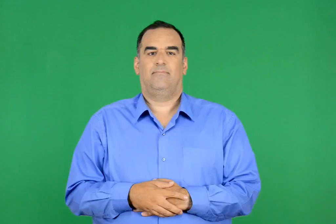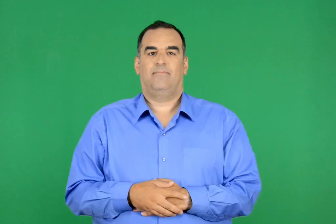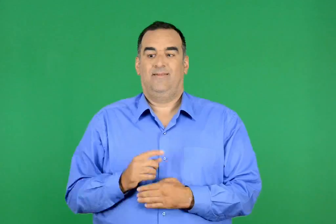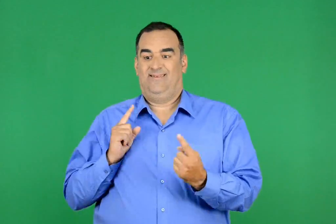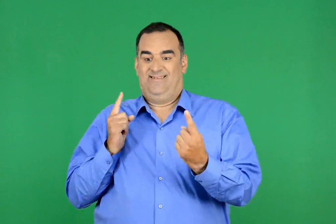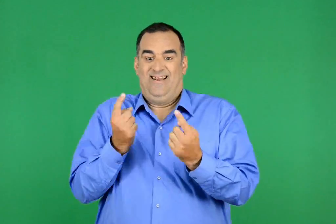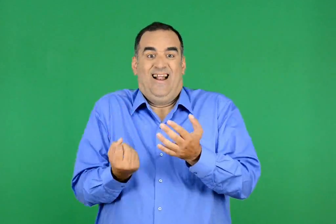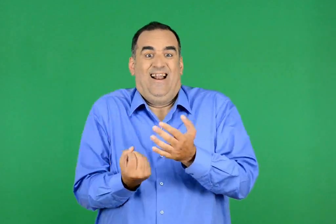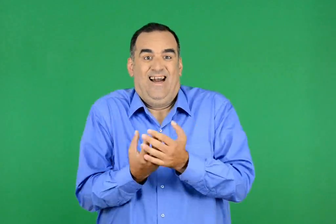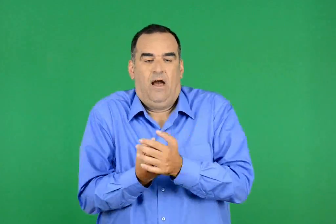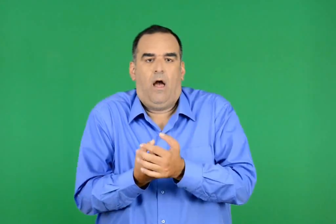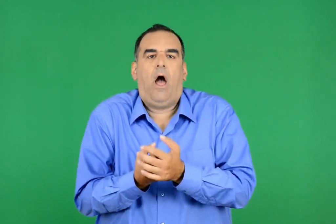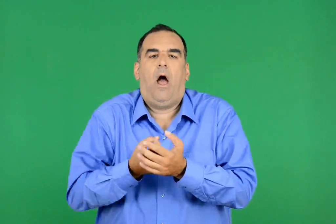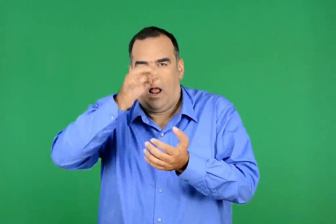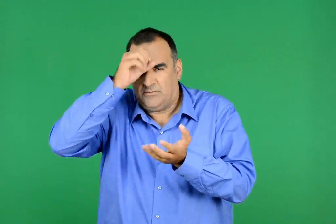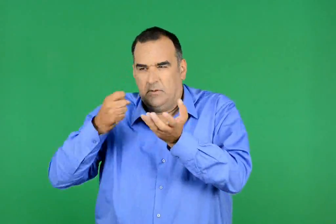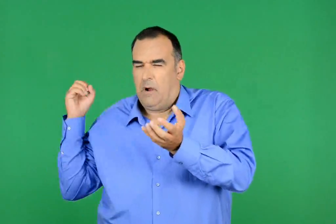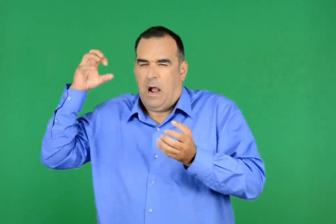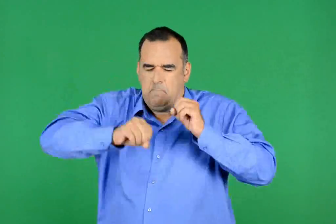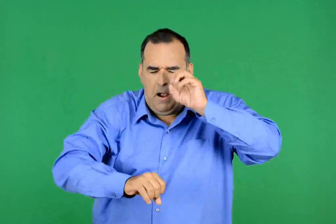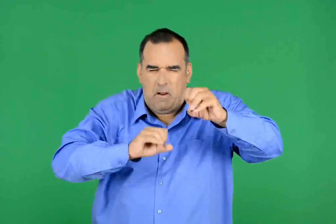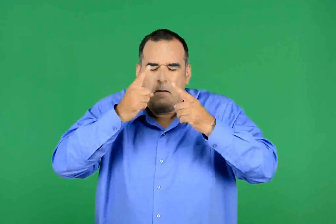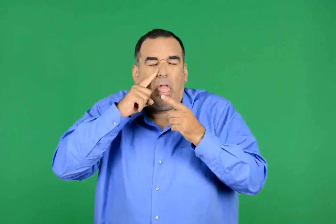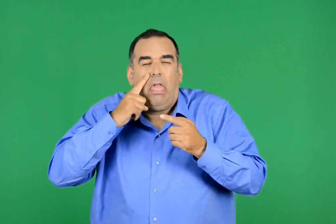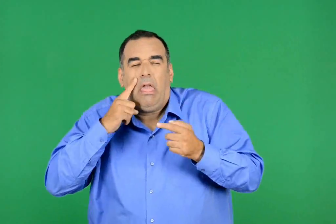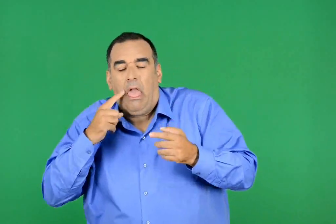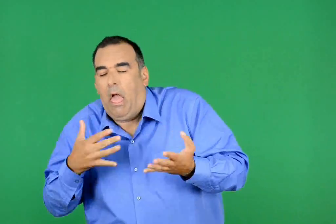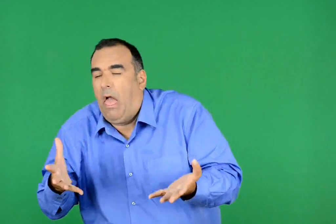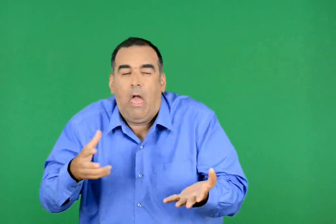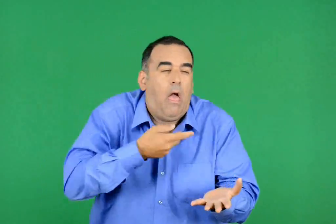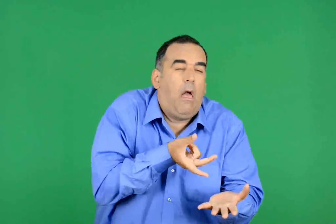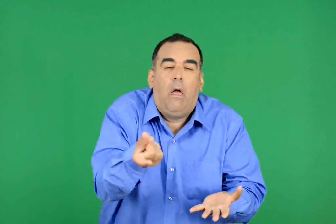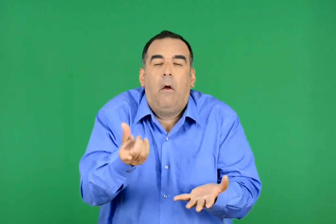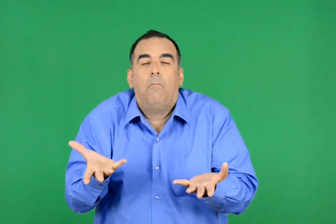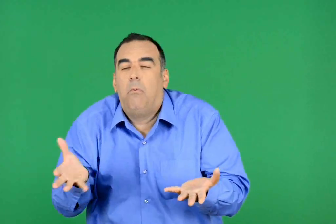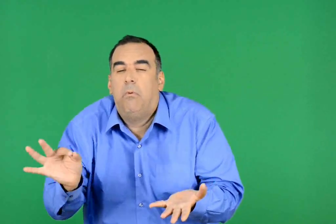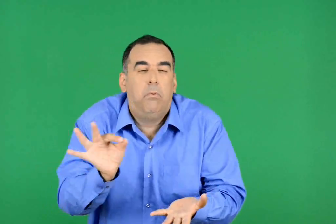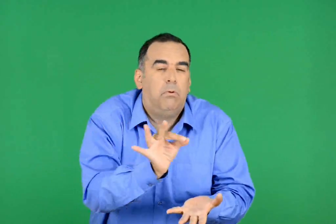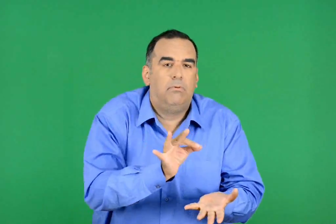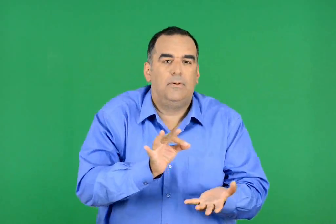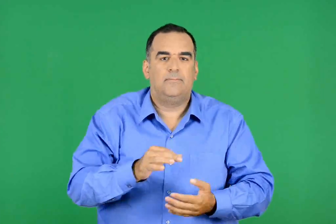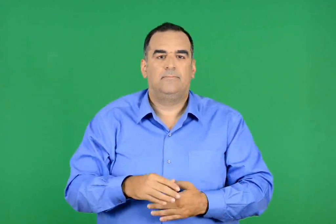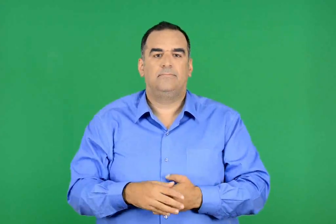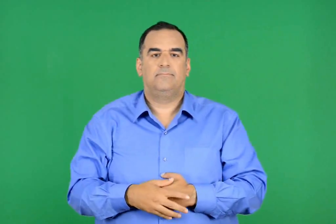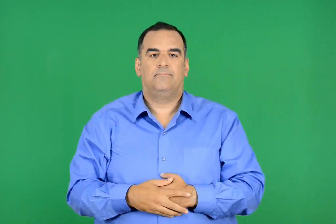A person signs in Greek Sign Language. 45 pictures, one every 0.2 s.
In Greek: κι όσο να πουν τα νέα τούς αρχινούν οι αστυνομικοί τα δακρυγόνα , πού να φύγει
